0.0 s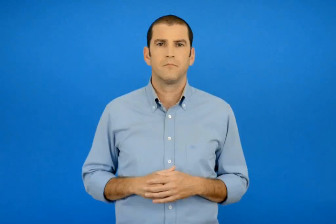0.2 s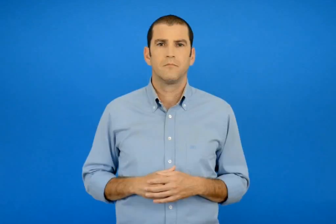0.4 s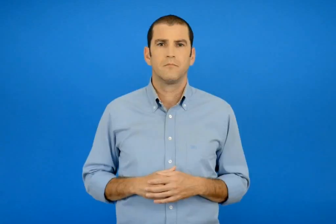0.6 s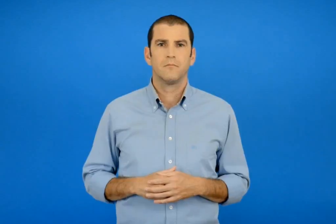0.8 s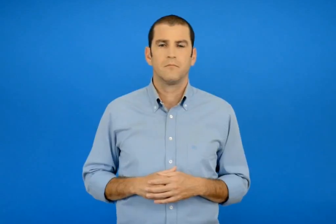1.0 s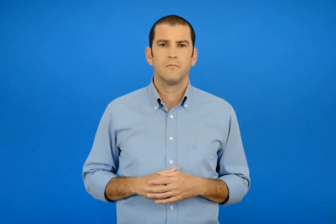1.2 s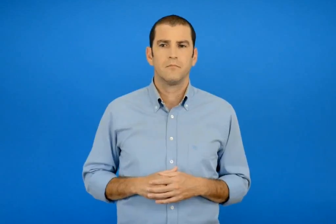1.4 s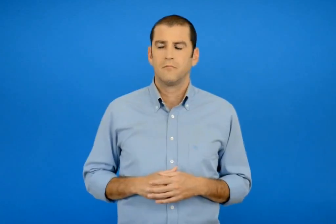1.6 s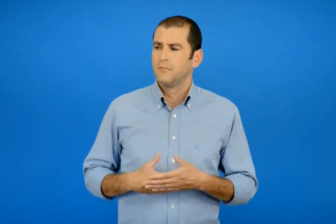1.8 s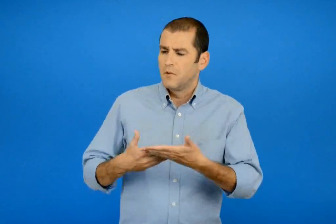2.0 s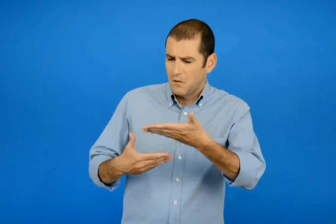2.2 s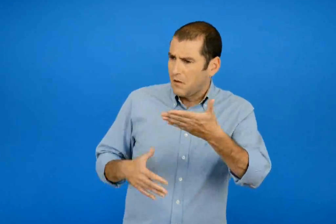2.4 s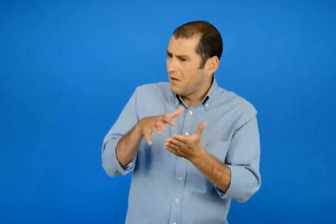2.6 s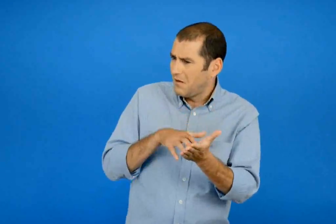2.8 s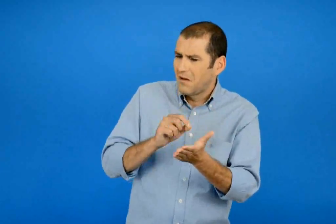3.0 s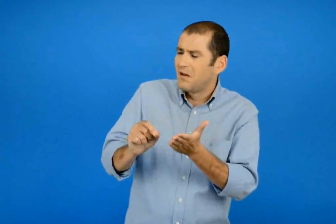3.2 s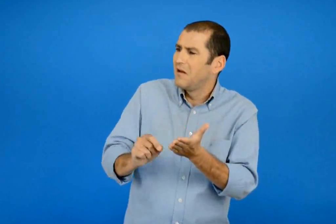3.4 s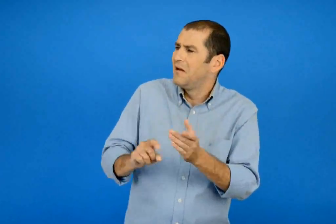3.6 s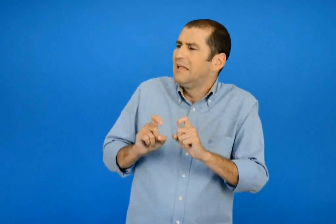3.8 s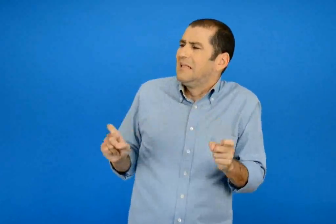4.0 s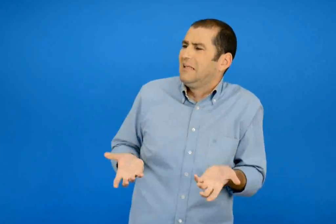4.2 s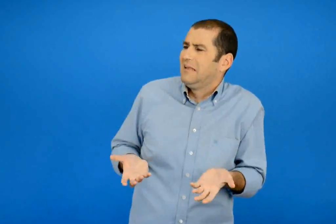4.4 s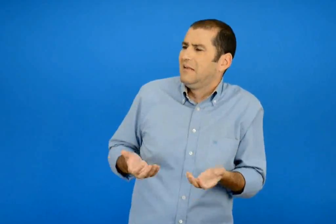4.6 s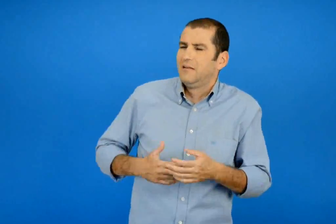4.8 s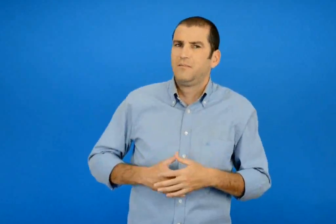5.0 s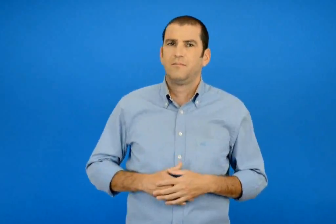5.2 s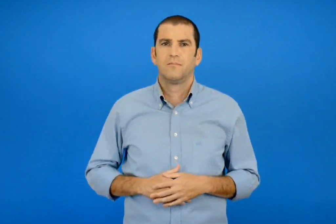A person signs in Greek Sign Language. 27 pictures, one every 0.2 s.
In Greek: τι θα γράφουμε σε αυτή ;
